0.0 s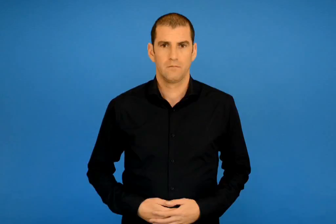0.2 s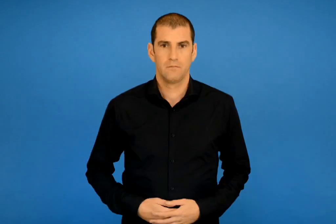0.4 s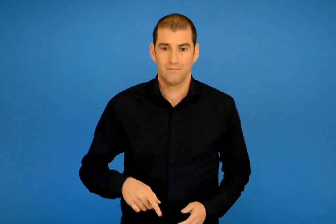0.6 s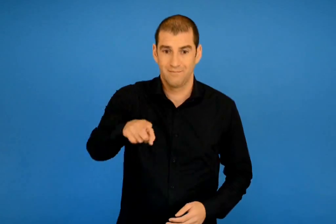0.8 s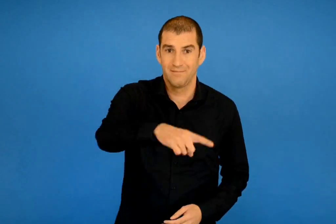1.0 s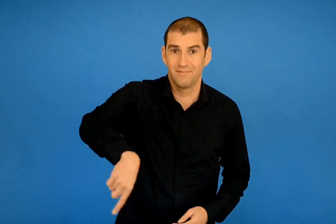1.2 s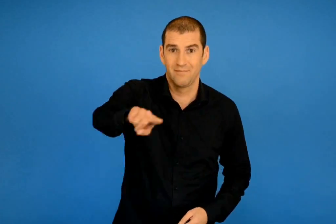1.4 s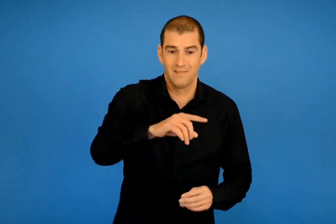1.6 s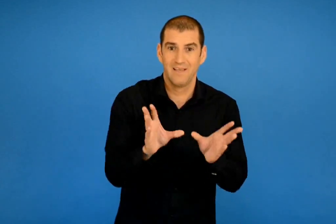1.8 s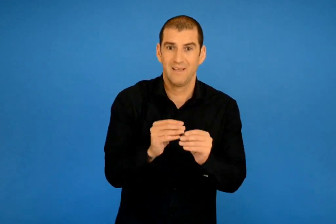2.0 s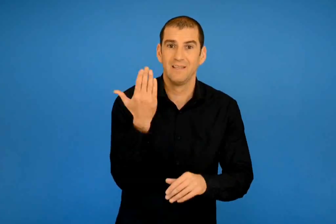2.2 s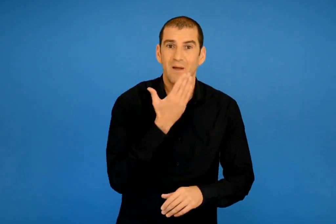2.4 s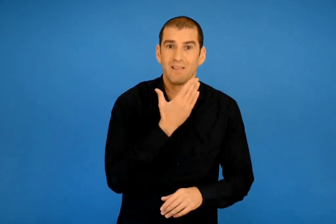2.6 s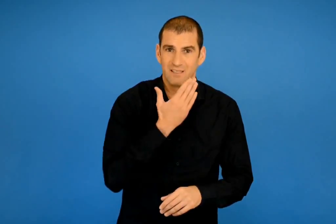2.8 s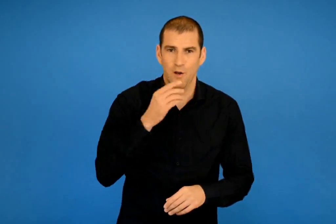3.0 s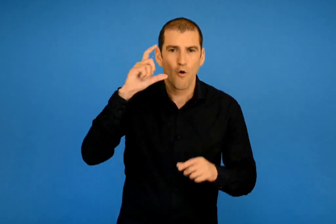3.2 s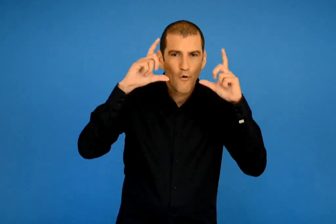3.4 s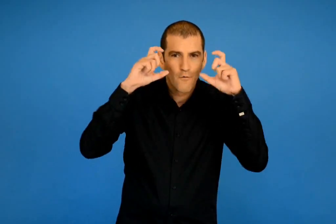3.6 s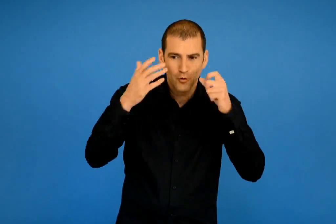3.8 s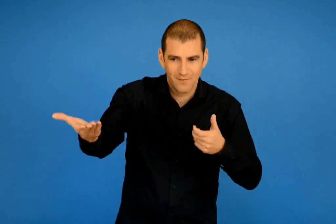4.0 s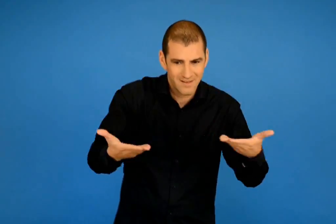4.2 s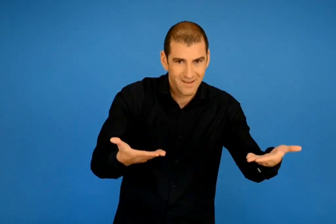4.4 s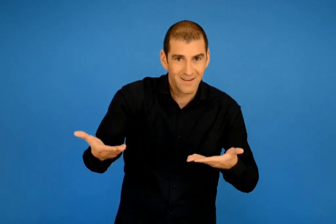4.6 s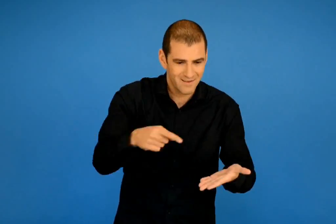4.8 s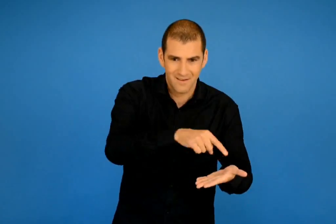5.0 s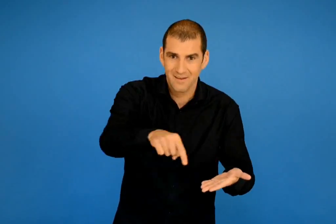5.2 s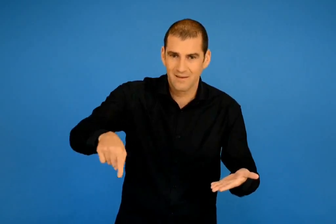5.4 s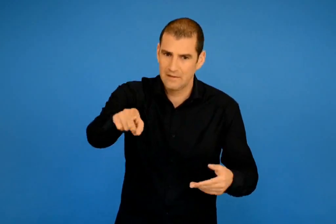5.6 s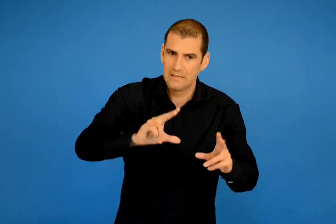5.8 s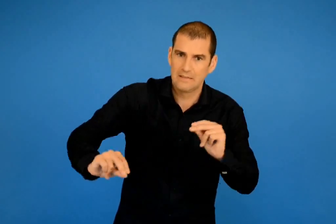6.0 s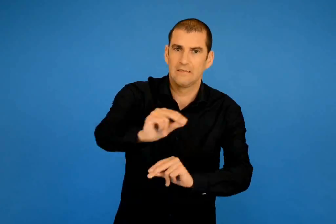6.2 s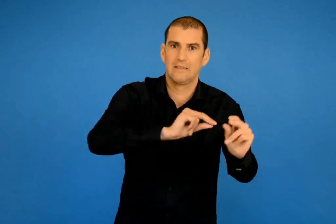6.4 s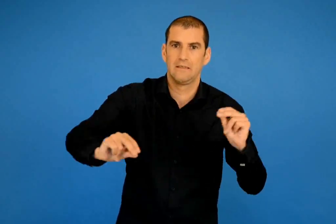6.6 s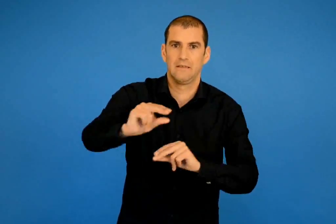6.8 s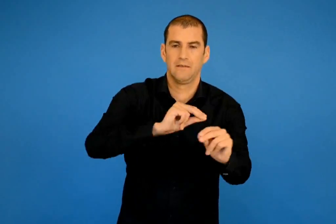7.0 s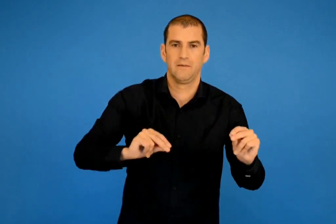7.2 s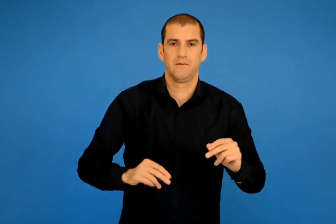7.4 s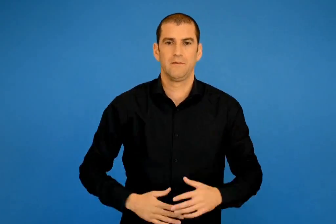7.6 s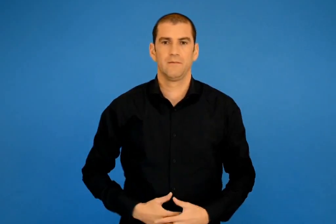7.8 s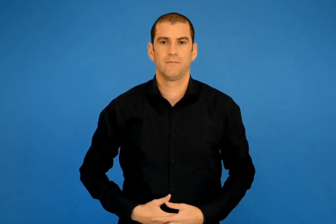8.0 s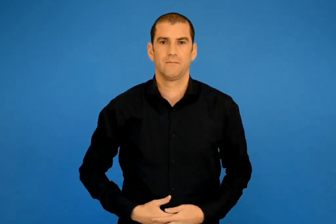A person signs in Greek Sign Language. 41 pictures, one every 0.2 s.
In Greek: με τους συμμαθητές σου κάντε υποθέσεις ο ένας για τη φωτογραφία του αλλού
